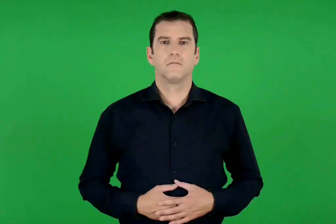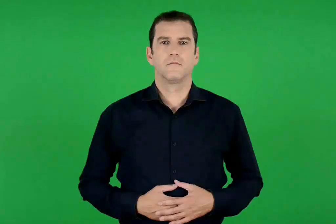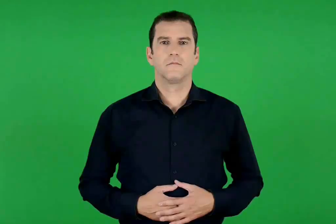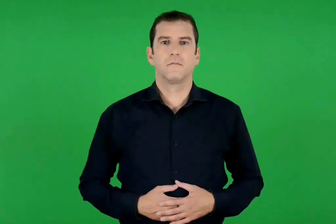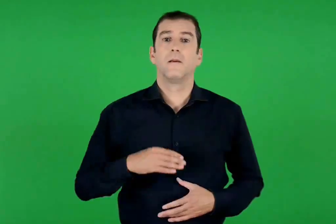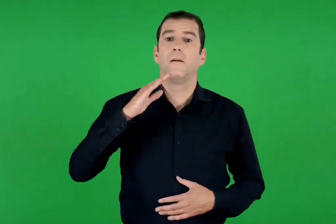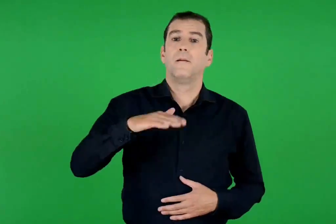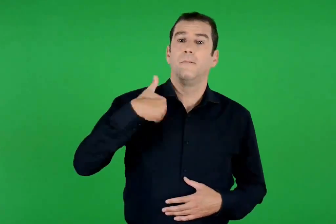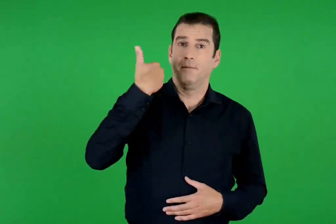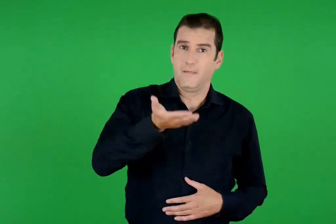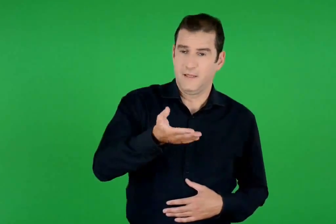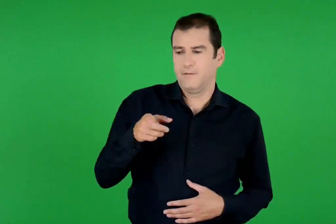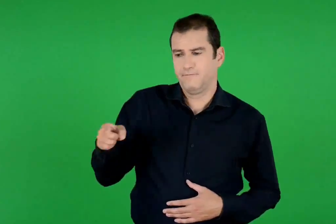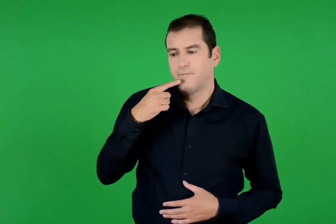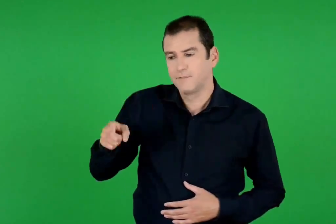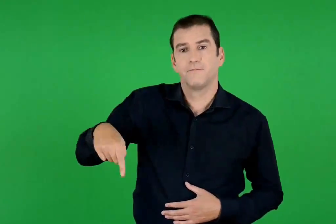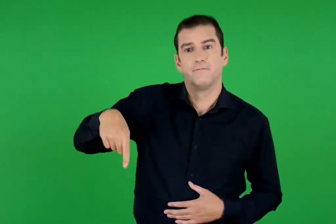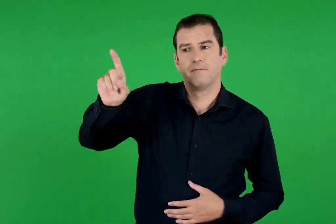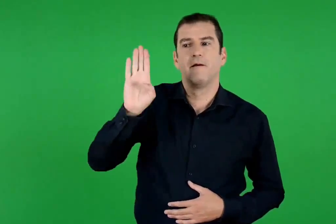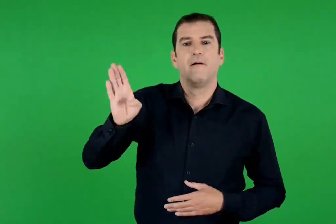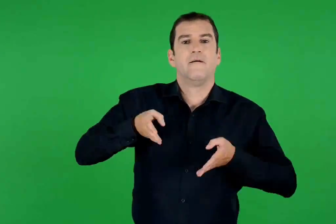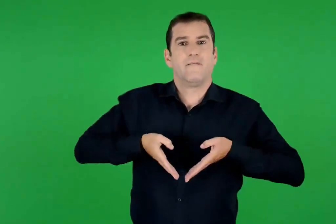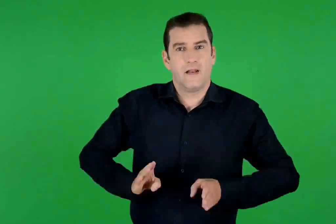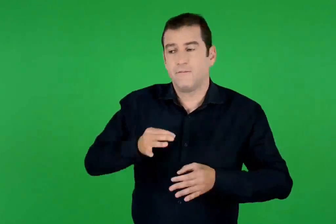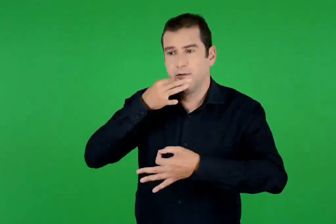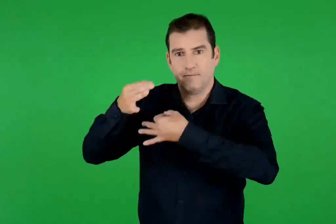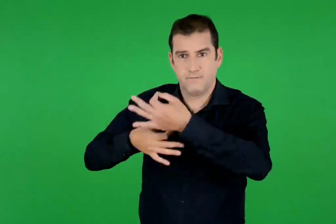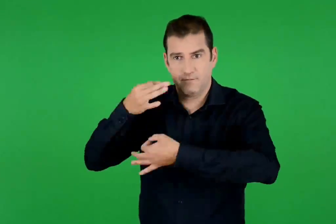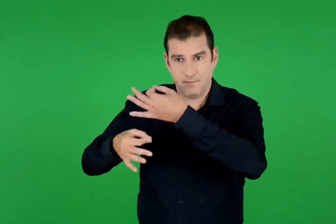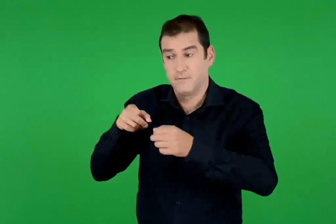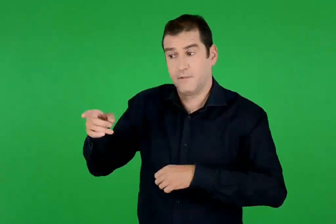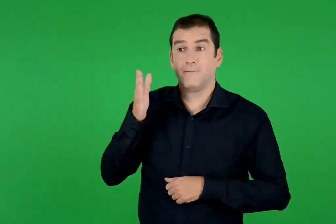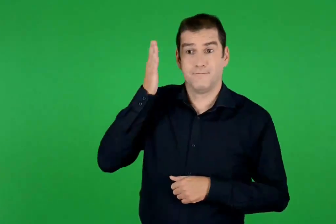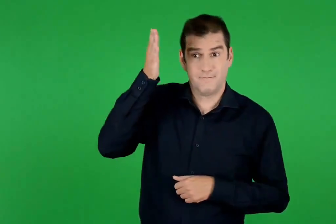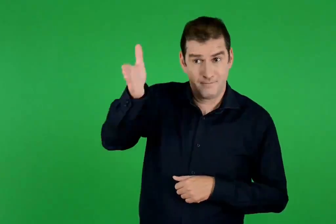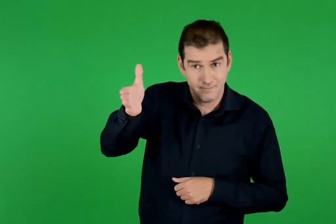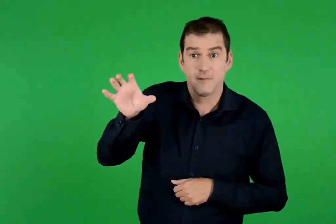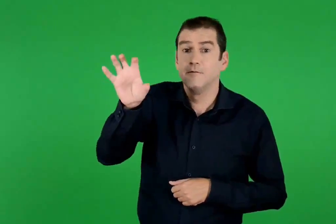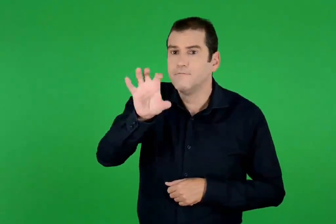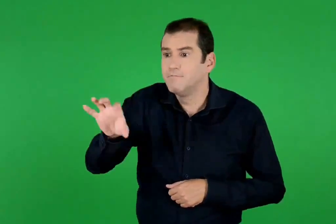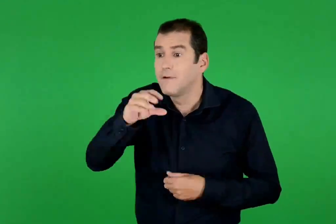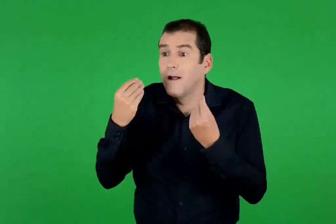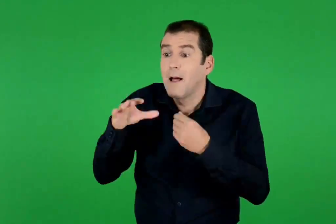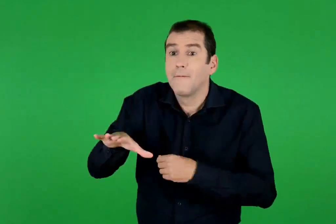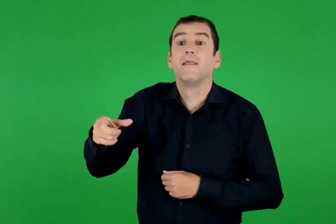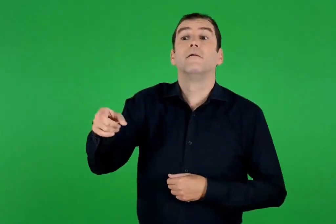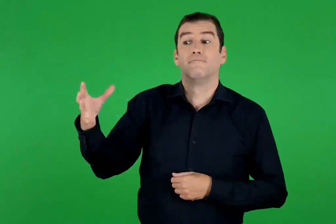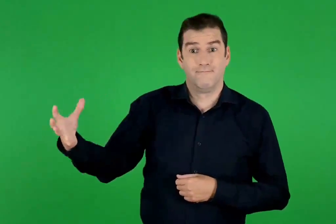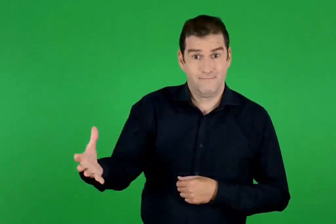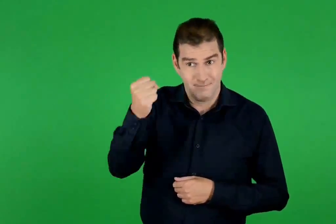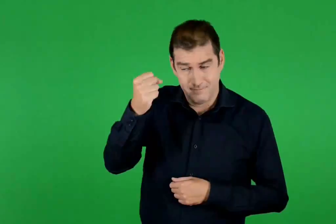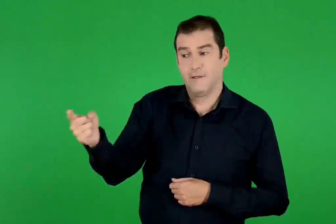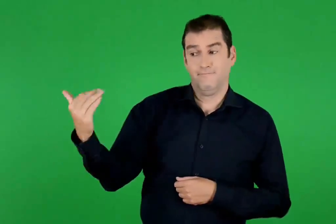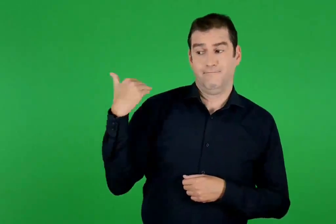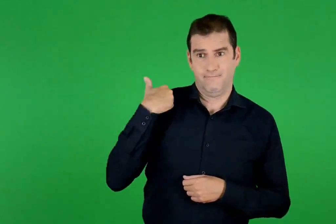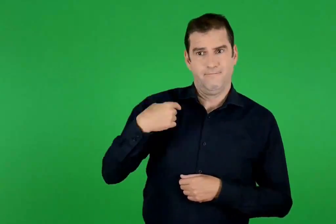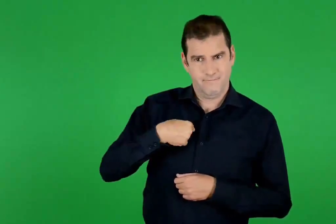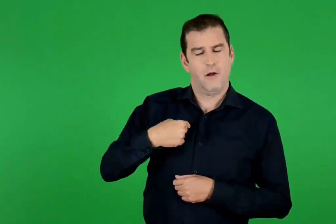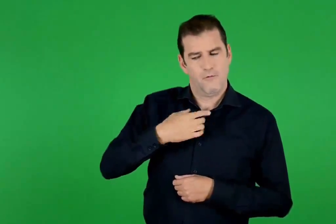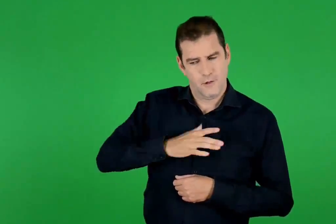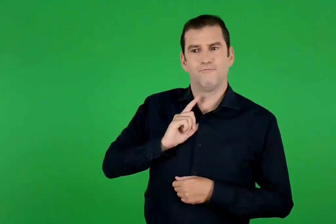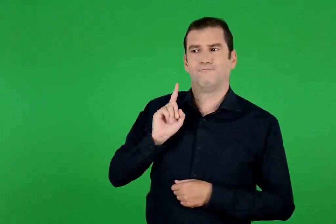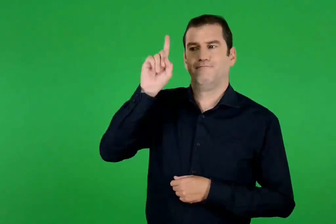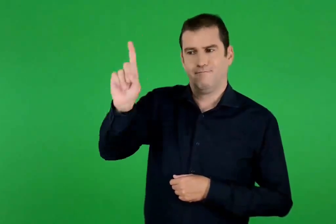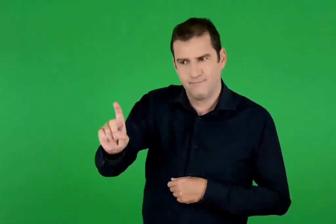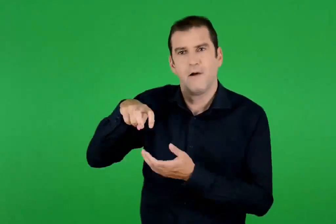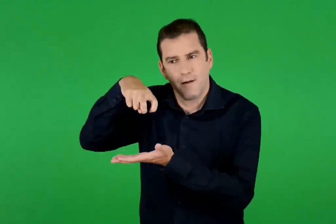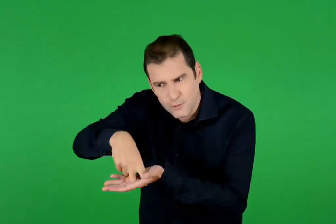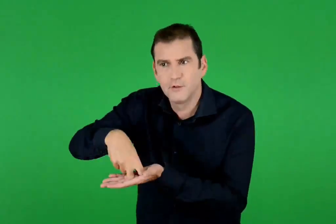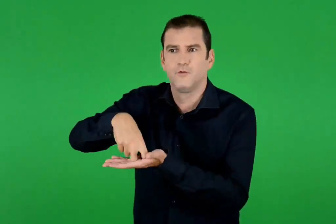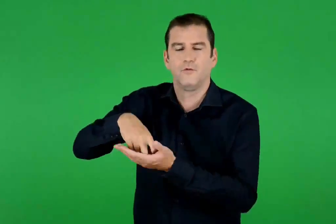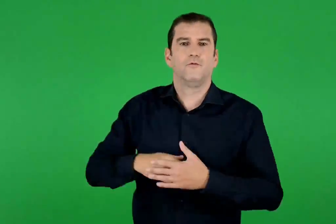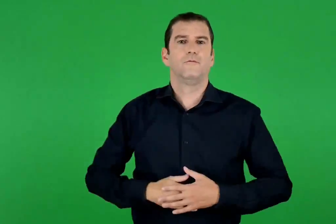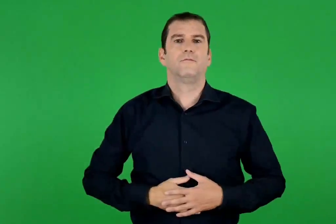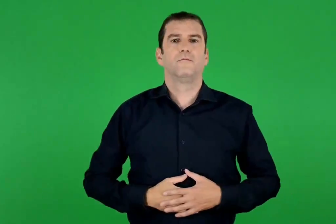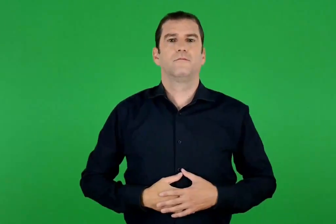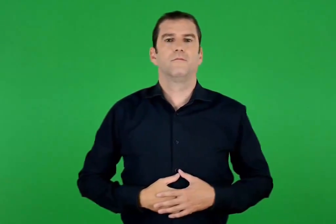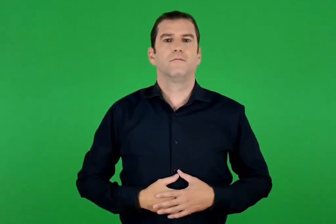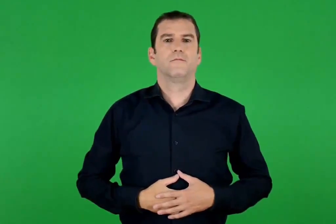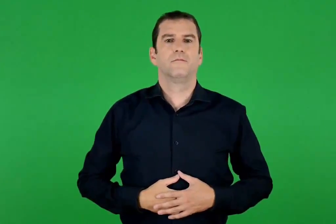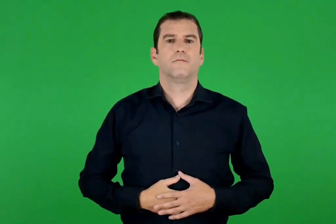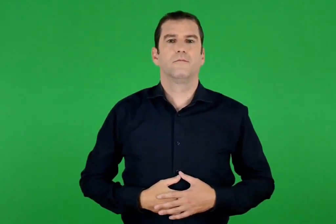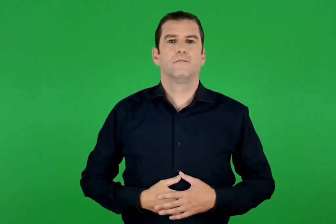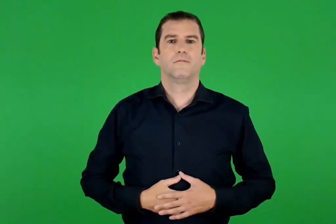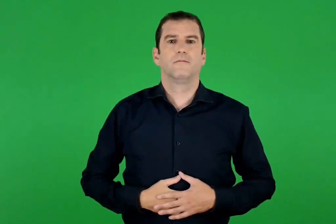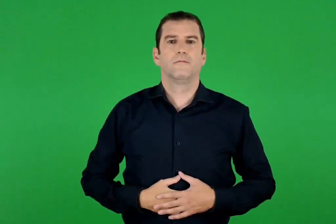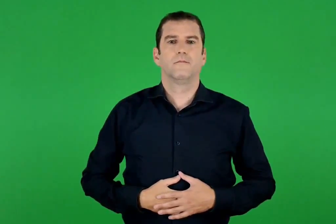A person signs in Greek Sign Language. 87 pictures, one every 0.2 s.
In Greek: έπειτα τους έστειλε στη βηθλεέμ λέγοντάς τους πηγαίνετε και ψάξτε καλά για το παιδί· μόλις το βρείτε , να με ειδοποιήσετε , για να έρθω κι εγώ να το προσκυνήσω
